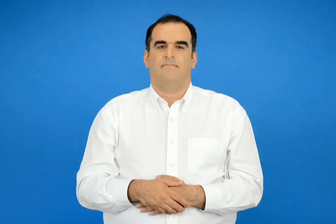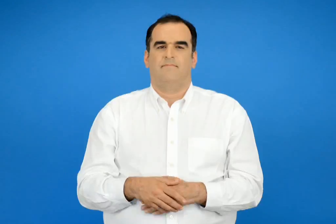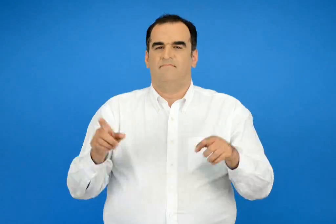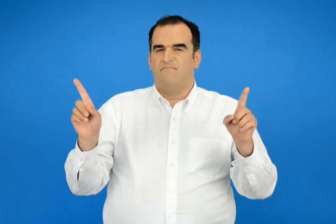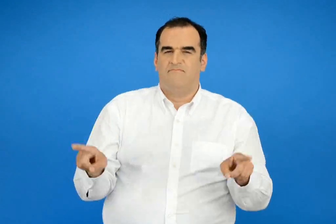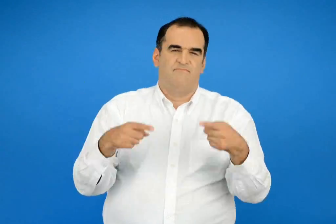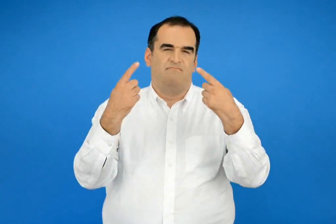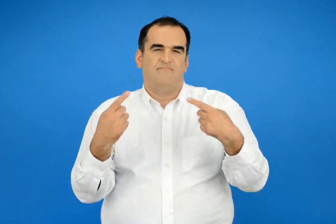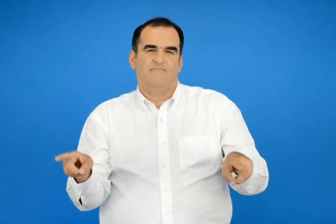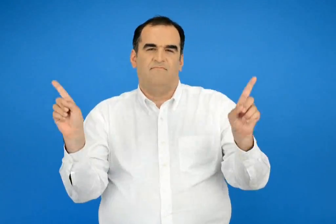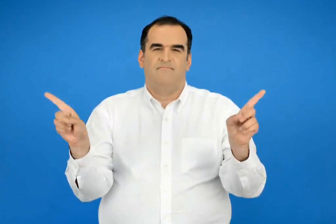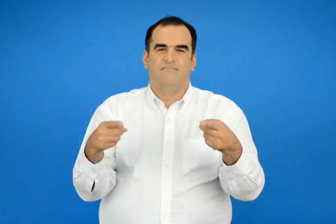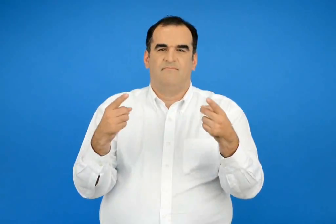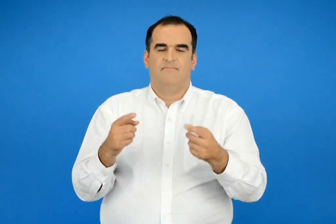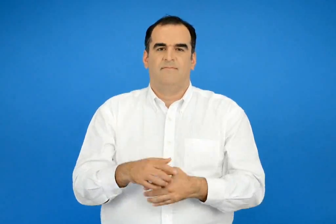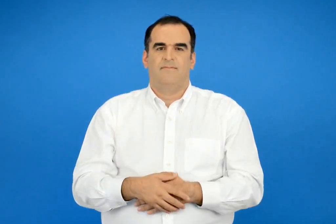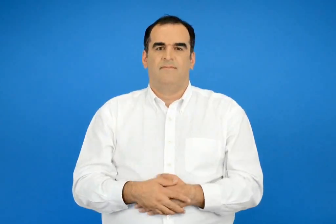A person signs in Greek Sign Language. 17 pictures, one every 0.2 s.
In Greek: τραγουδώντας
